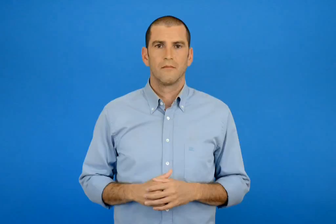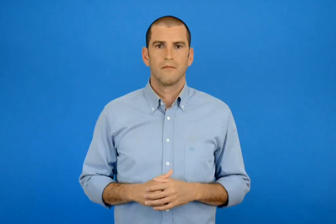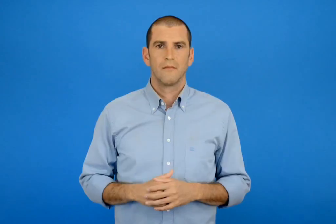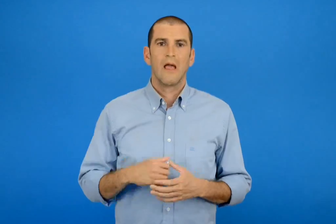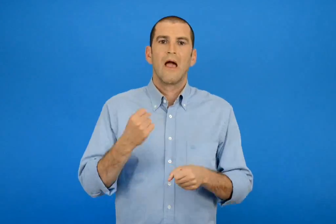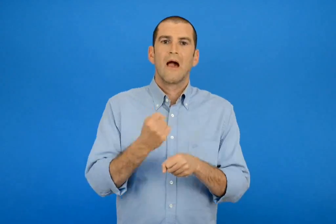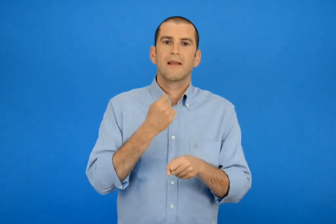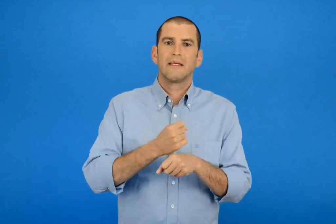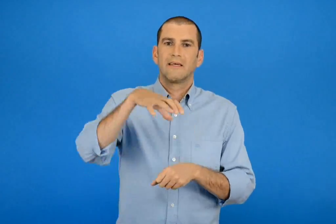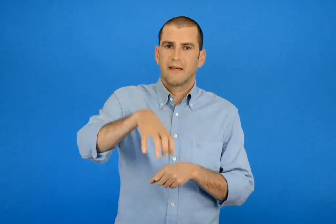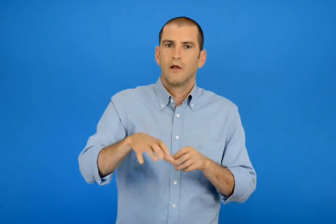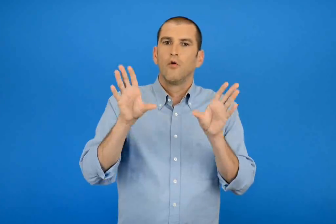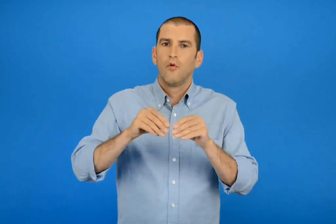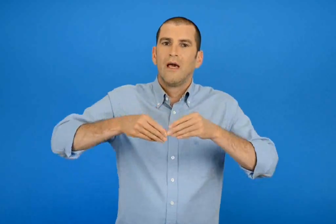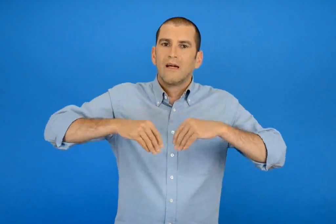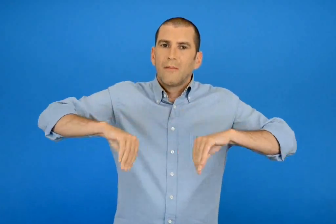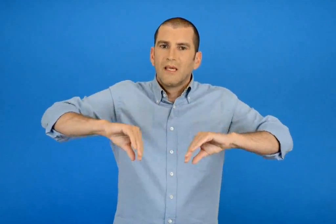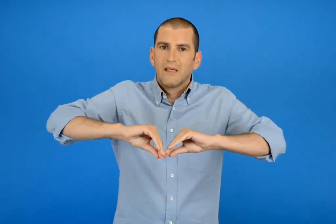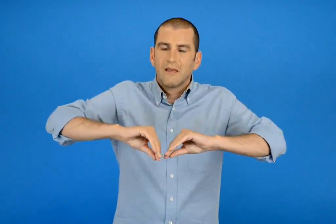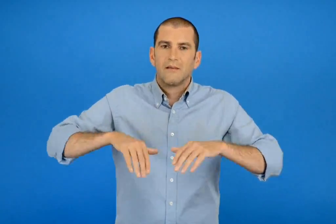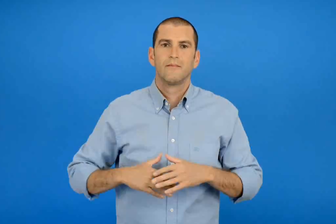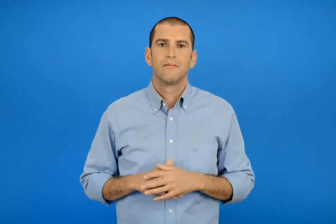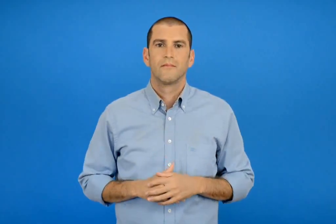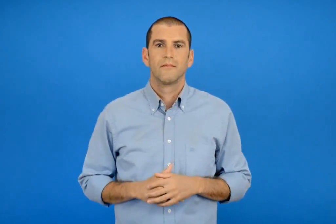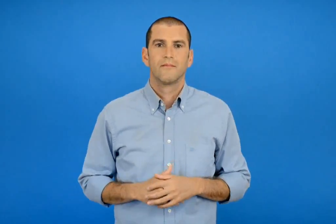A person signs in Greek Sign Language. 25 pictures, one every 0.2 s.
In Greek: το εργαστήρι κεραμικής
